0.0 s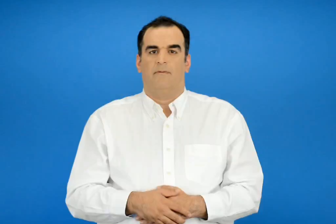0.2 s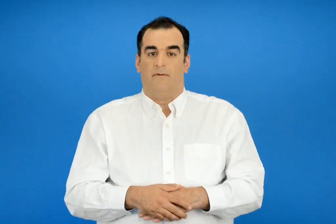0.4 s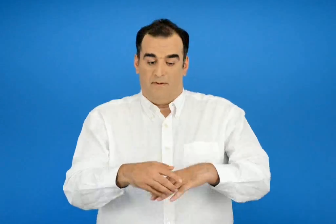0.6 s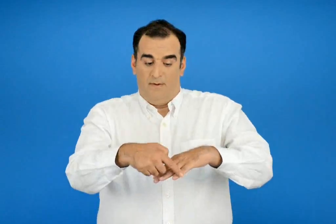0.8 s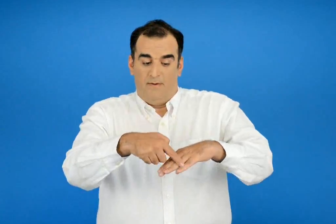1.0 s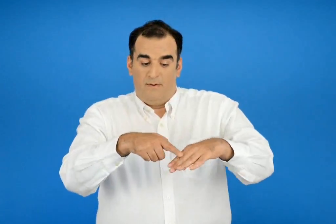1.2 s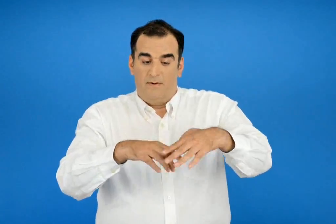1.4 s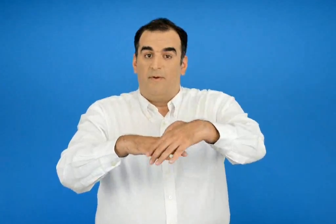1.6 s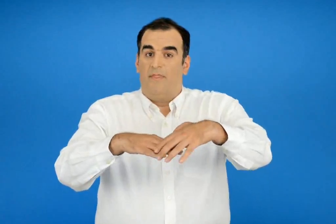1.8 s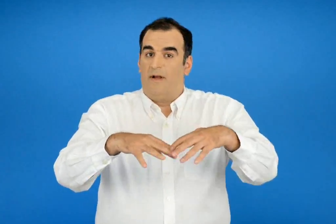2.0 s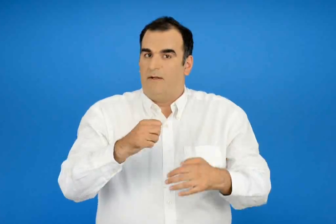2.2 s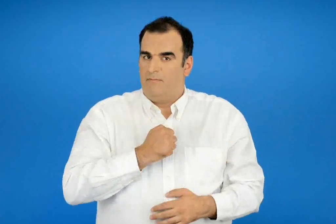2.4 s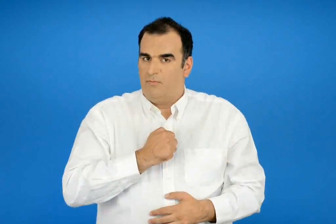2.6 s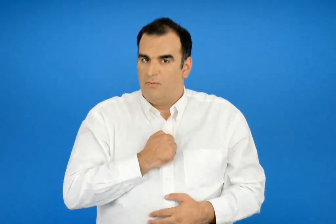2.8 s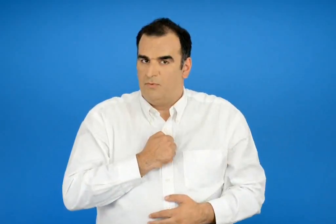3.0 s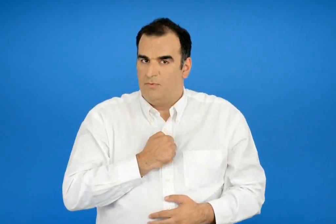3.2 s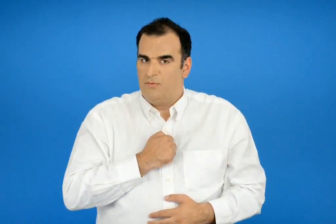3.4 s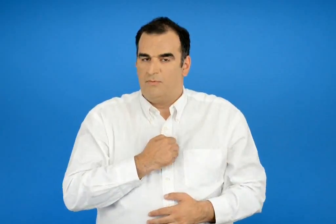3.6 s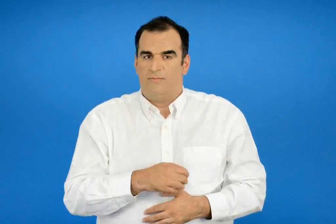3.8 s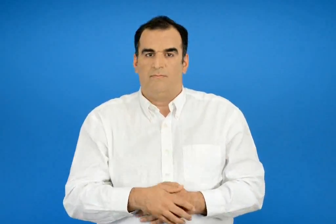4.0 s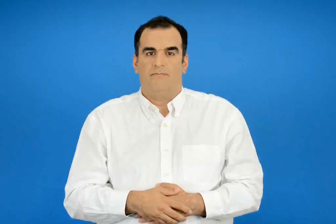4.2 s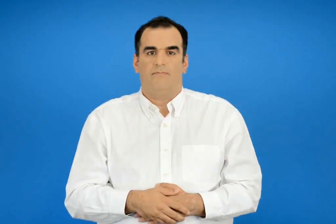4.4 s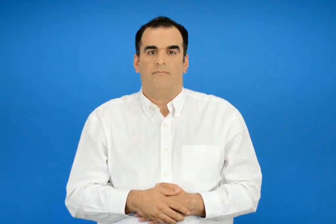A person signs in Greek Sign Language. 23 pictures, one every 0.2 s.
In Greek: τα δάχτυλα μου είναι
